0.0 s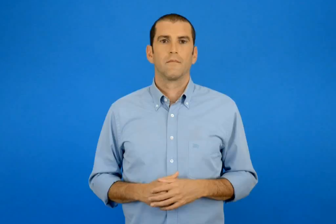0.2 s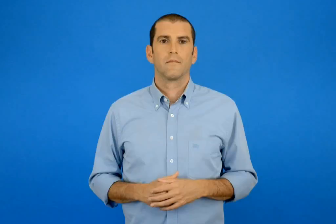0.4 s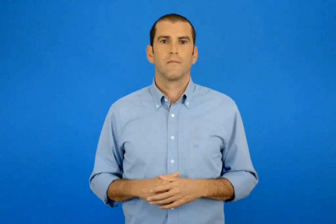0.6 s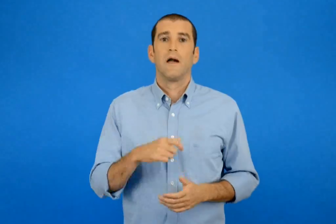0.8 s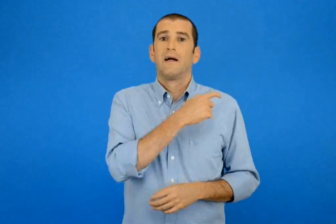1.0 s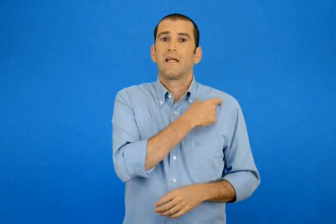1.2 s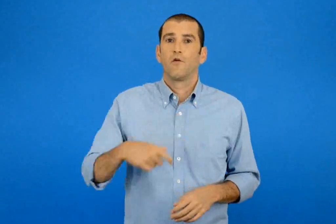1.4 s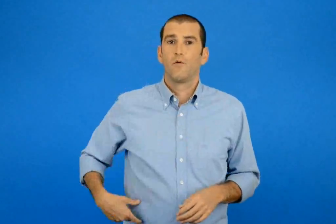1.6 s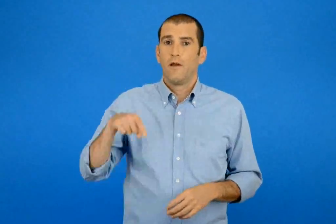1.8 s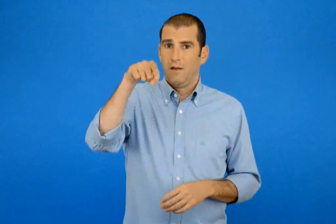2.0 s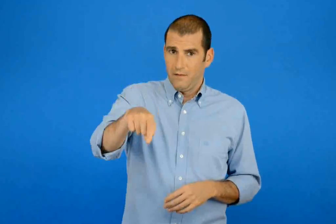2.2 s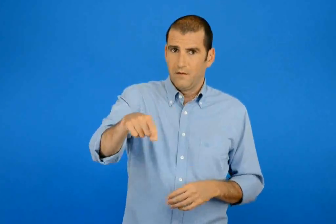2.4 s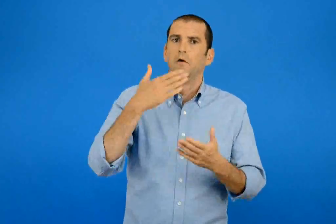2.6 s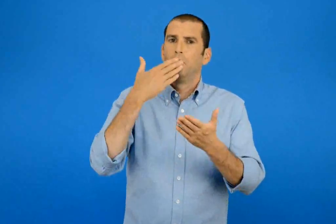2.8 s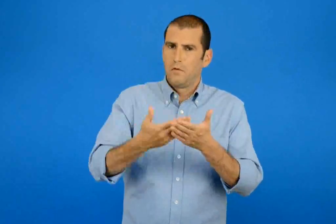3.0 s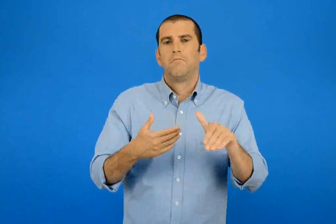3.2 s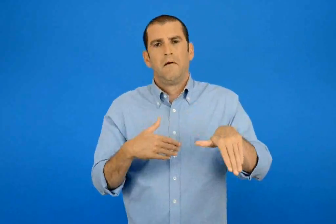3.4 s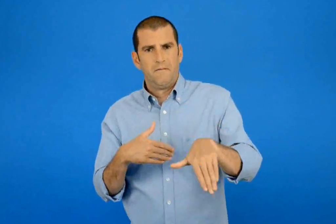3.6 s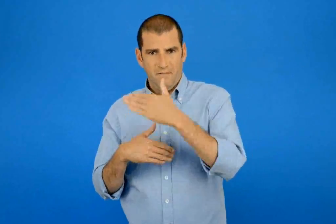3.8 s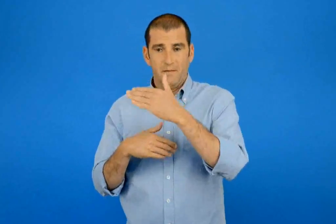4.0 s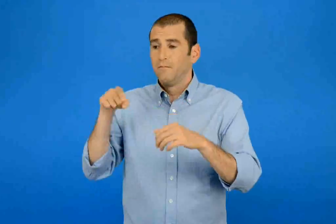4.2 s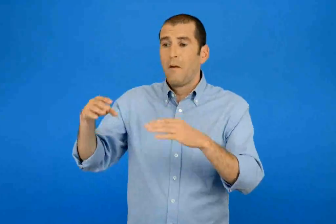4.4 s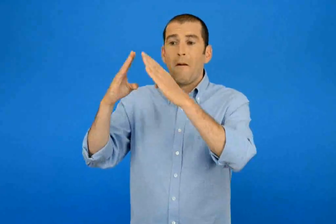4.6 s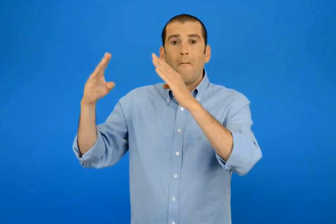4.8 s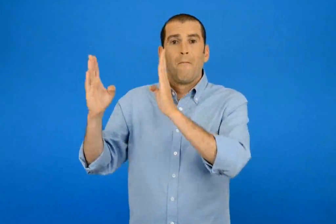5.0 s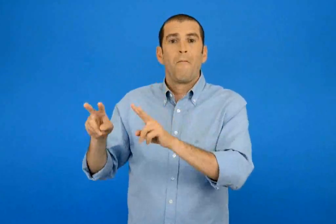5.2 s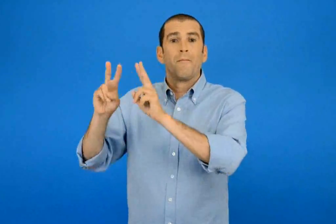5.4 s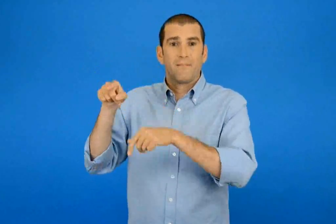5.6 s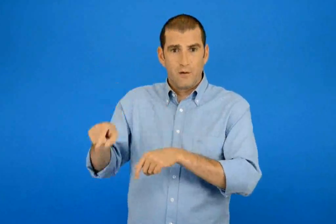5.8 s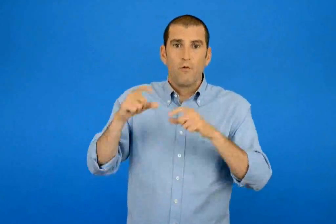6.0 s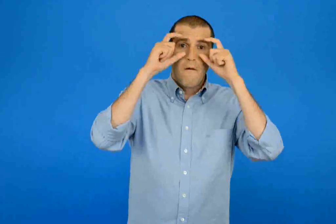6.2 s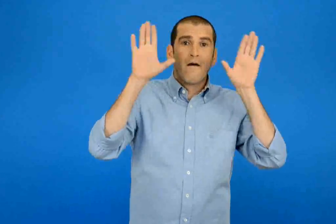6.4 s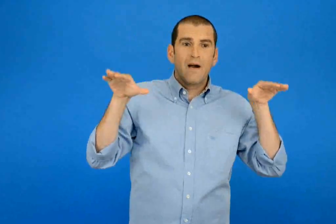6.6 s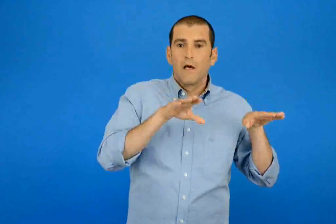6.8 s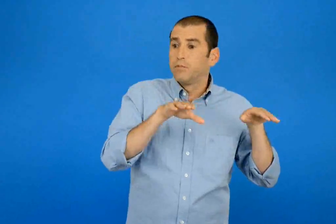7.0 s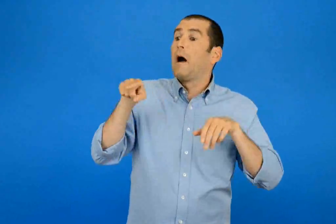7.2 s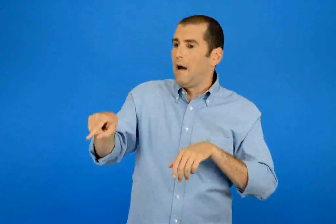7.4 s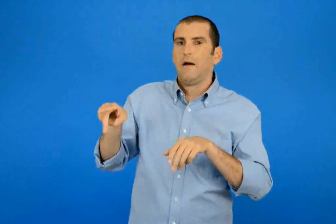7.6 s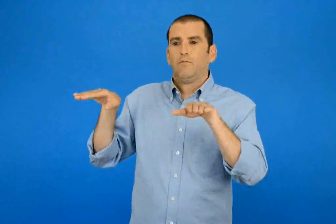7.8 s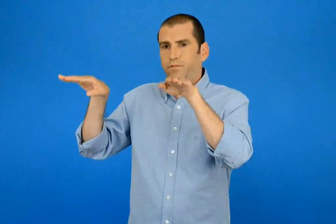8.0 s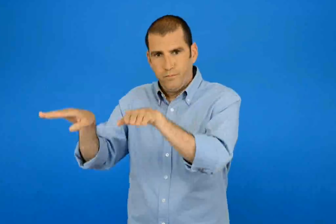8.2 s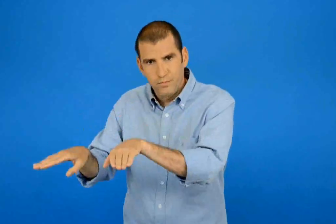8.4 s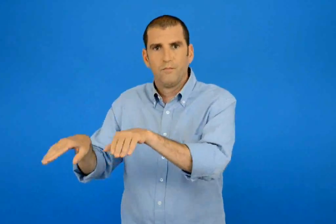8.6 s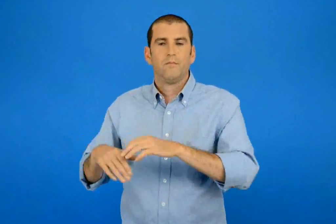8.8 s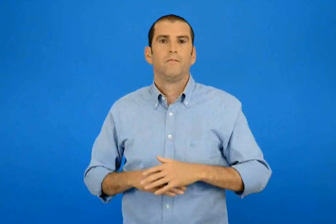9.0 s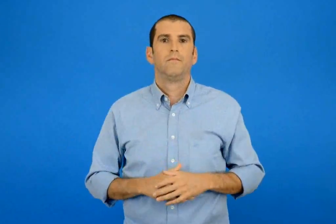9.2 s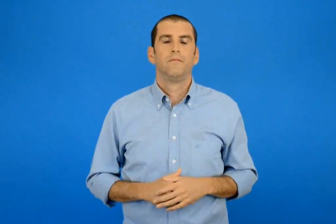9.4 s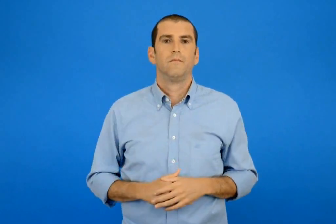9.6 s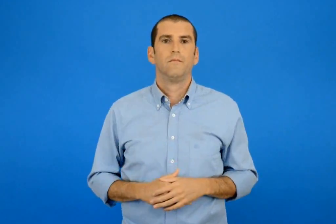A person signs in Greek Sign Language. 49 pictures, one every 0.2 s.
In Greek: φεύγοντας από το ταχυδρομείο η βάγια σταμάτησε ξαφνικά στο περίπτερο
